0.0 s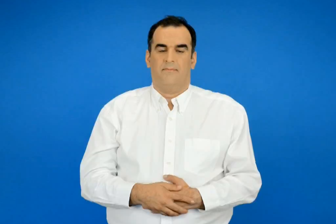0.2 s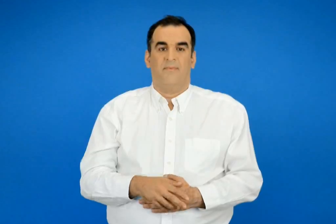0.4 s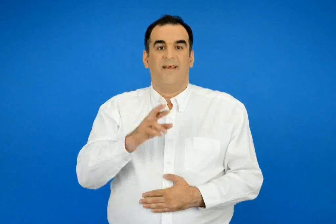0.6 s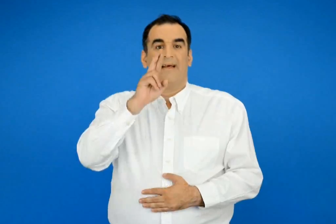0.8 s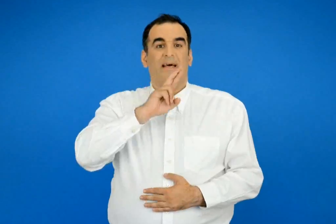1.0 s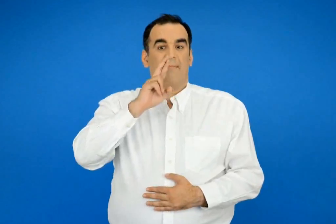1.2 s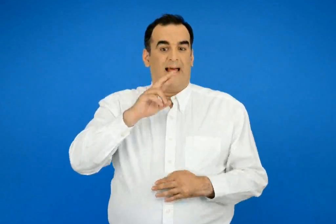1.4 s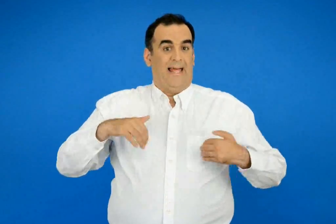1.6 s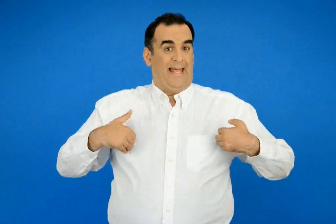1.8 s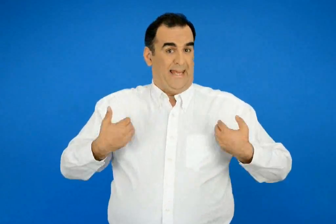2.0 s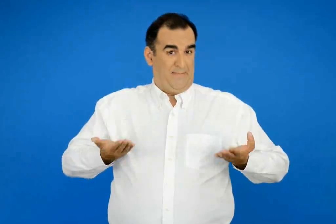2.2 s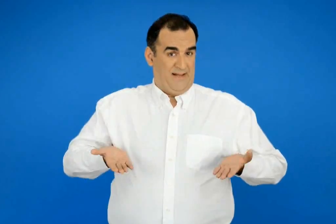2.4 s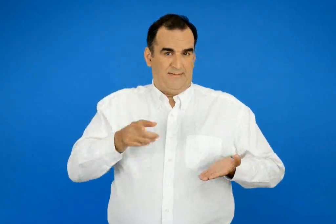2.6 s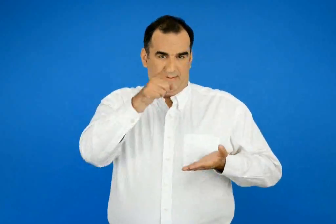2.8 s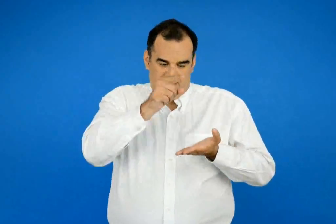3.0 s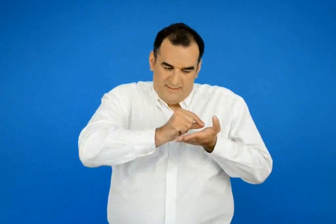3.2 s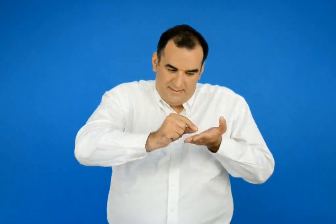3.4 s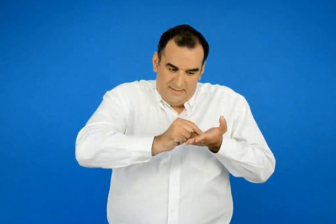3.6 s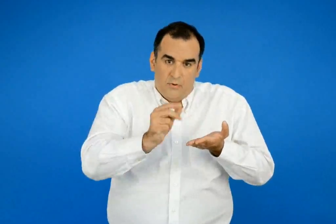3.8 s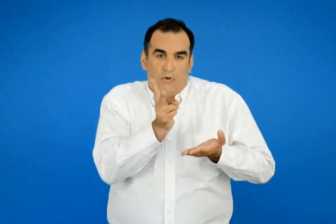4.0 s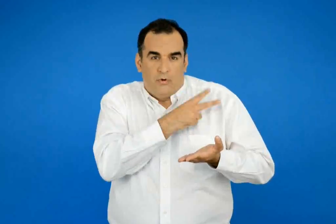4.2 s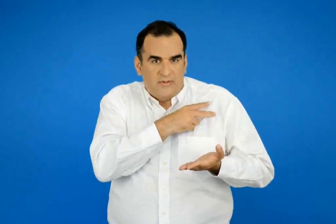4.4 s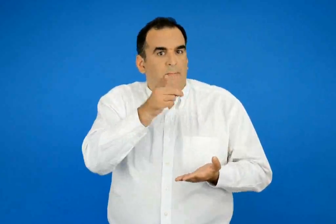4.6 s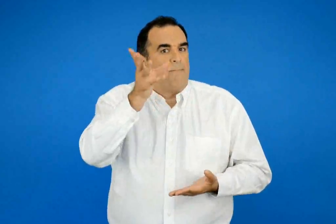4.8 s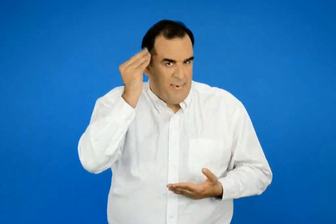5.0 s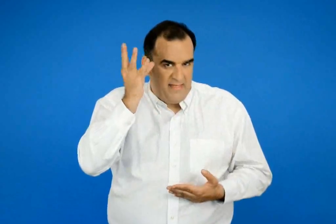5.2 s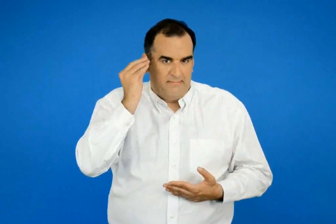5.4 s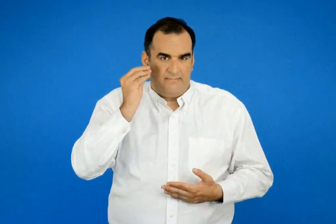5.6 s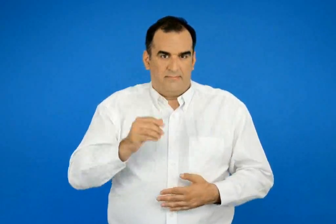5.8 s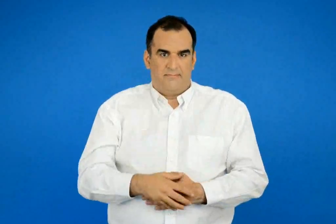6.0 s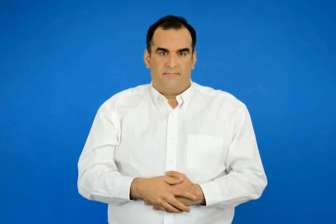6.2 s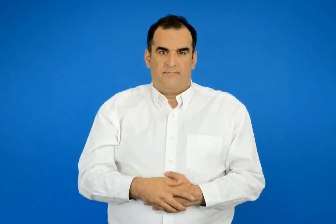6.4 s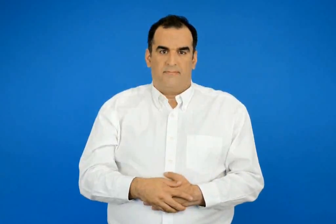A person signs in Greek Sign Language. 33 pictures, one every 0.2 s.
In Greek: μαθέ να γράφεις σωστά το ρήμα είμαι
